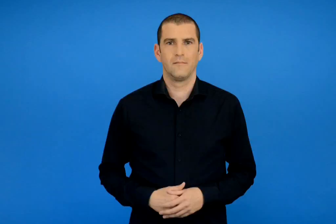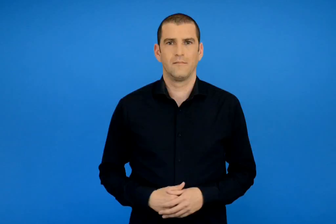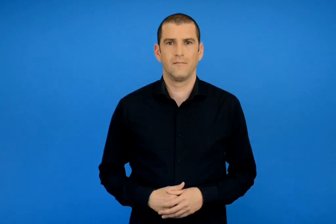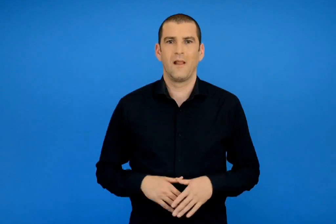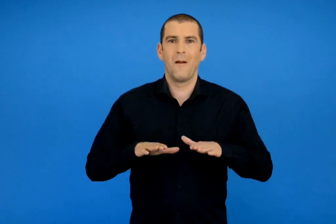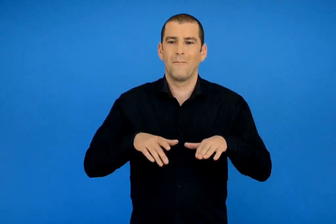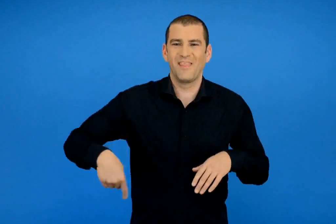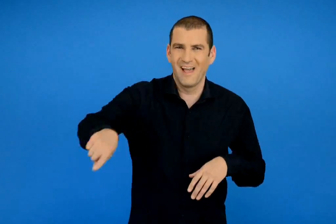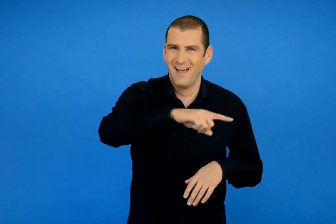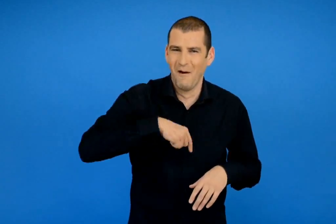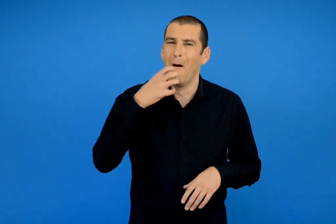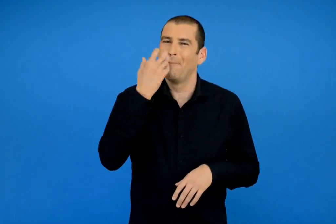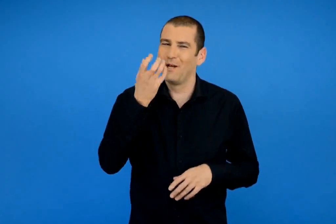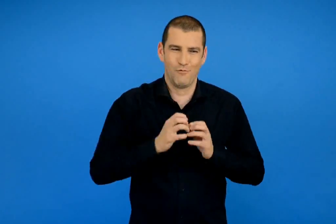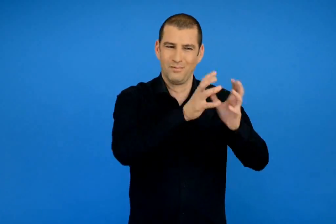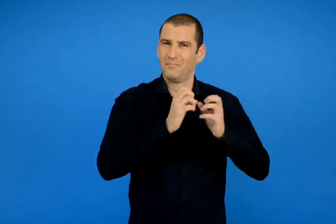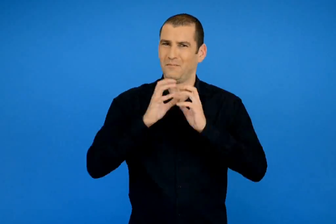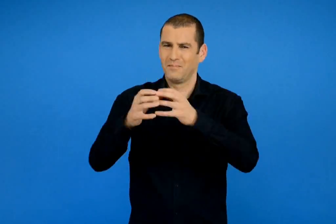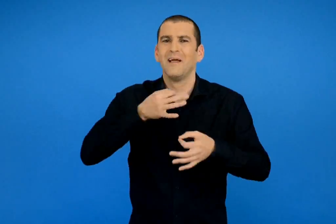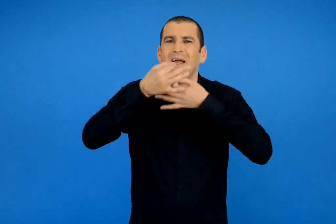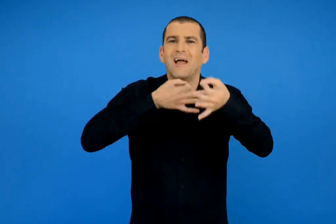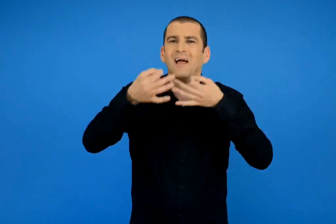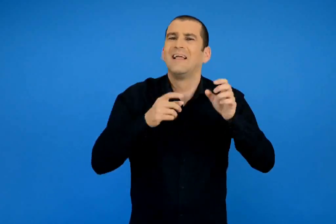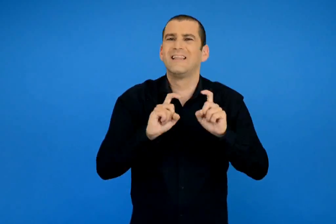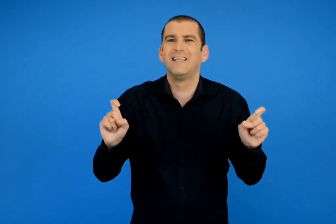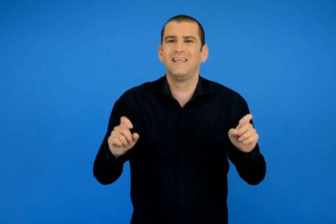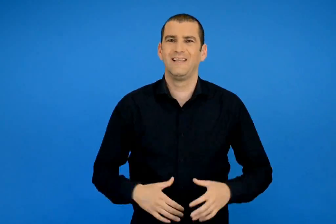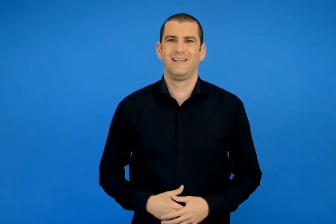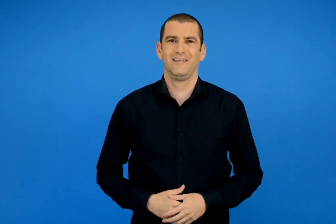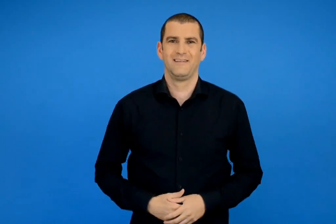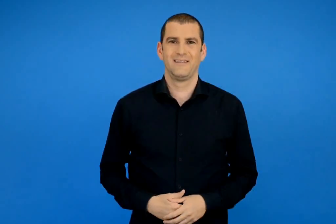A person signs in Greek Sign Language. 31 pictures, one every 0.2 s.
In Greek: ποια φράση έλεγαν τα παιδιά πετώντας το ένα στο άλλο το μήλο ;
